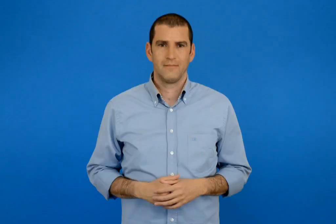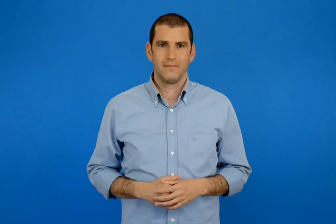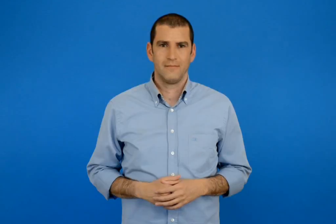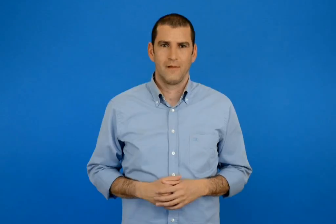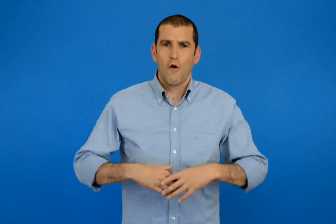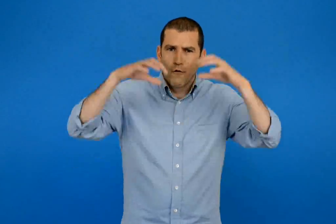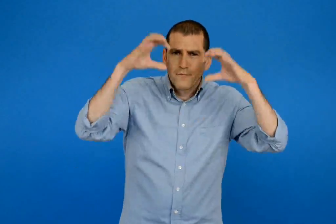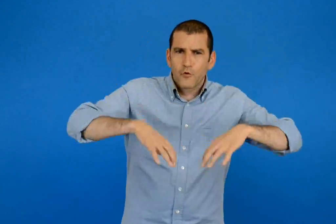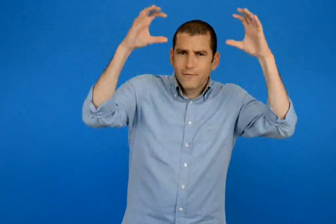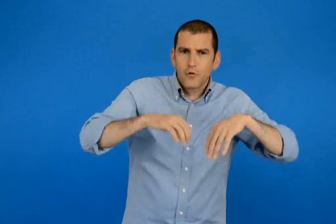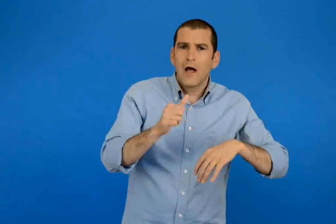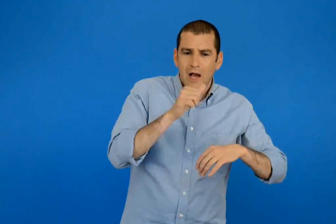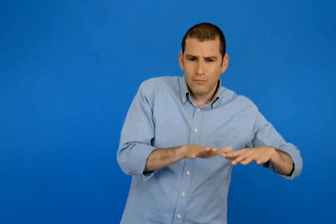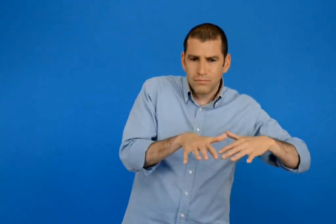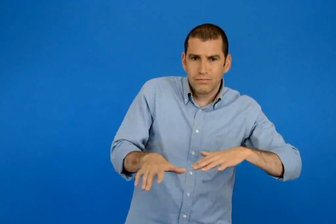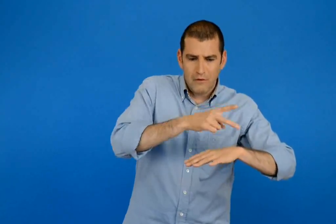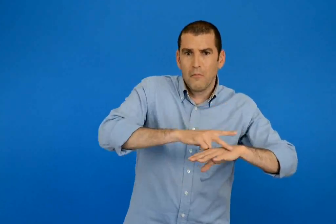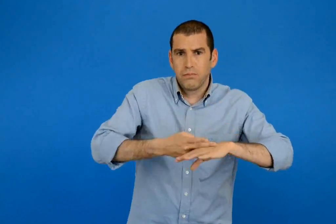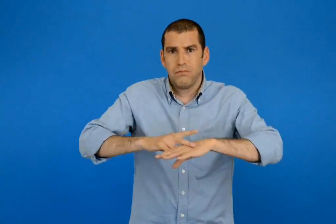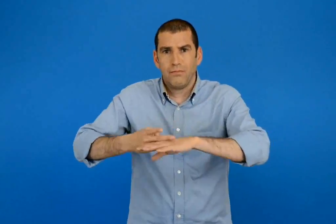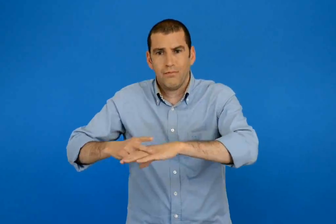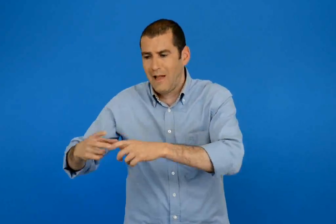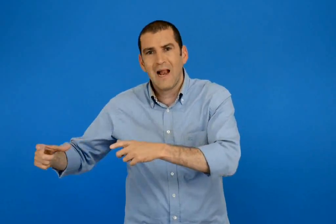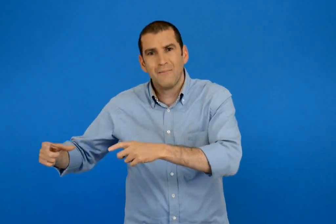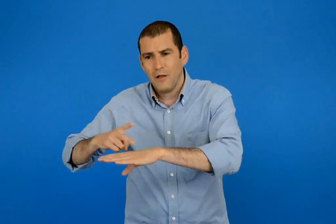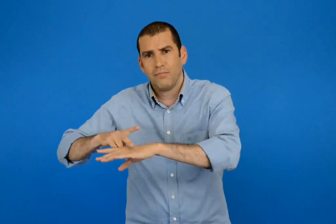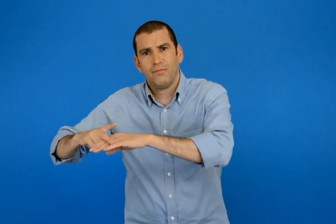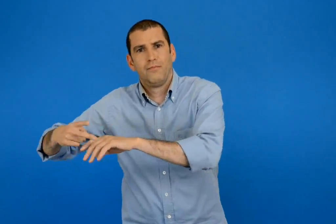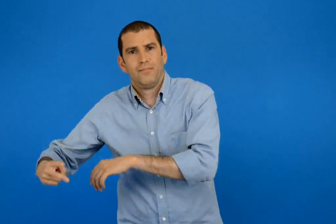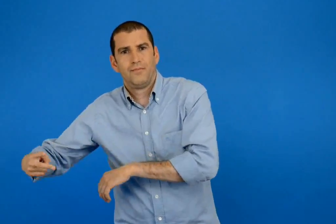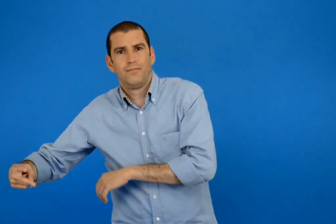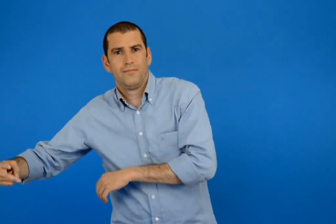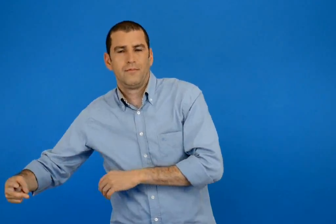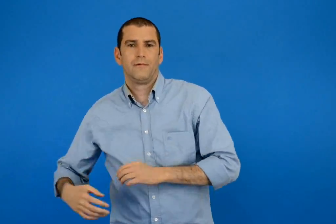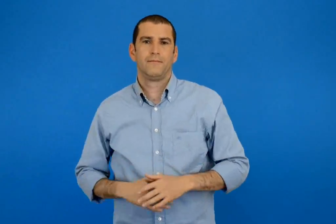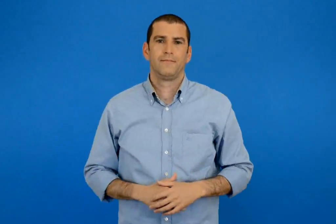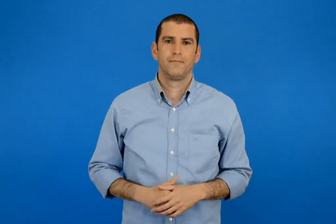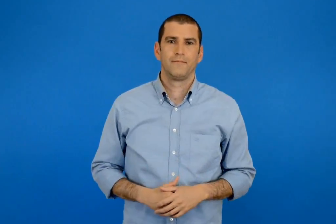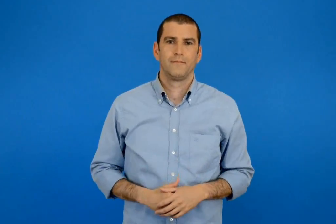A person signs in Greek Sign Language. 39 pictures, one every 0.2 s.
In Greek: παρασύρθηκε από τα νερά της βροχής και έπεσε στη λίμνη
